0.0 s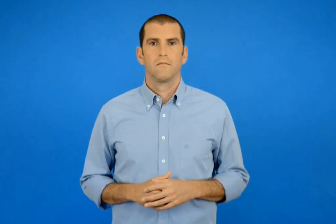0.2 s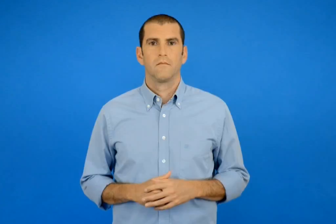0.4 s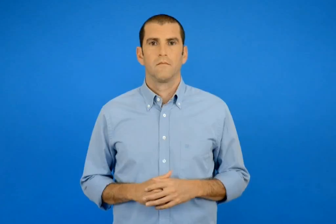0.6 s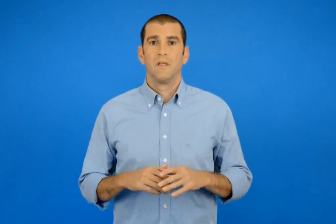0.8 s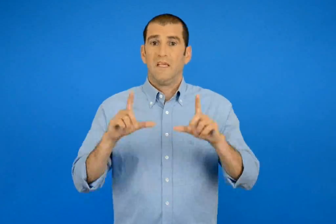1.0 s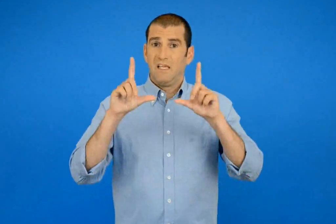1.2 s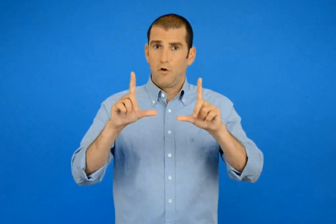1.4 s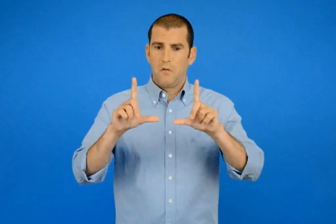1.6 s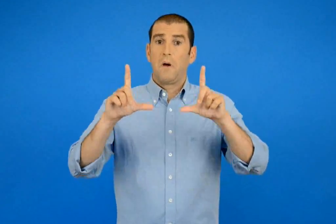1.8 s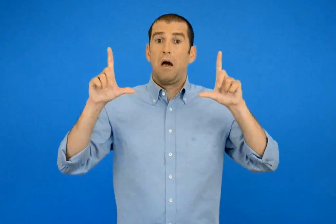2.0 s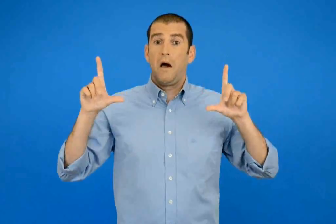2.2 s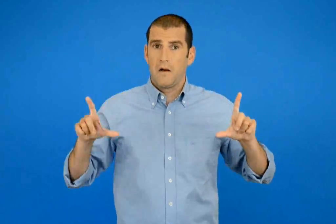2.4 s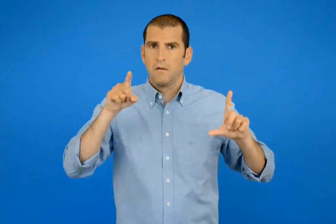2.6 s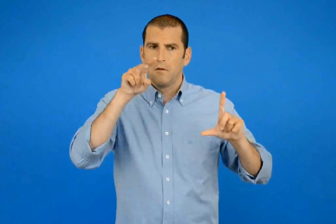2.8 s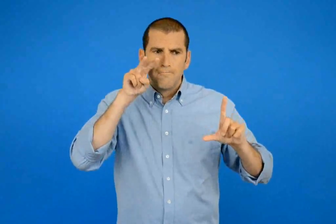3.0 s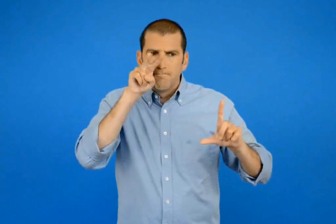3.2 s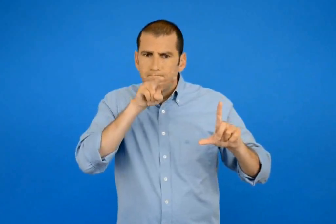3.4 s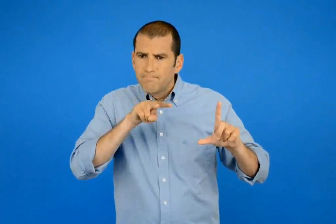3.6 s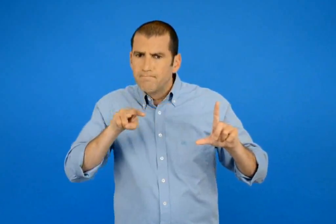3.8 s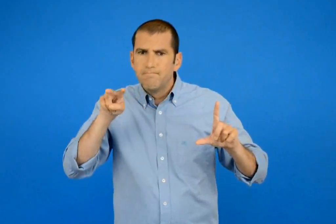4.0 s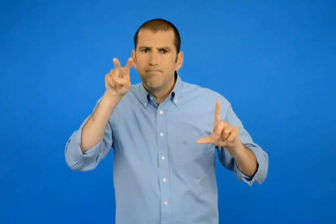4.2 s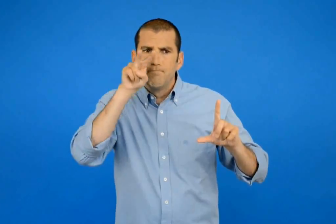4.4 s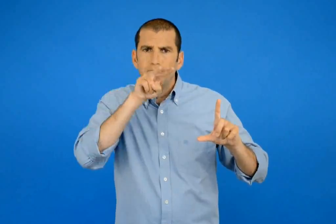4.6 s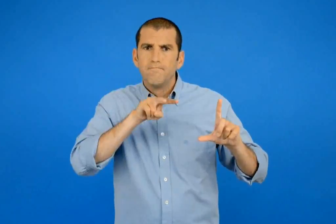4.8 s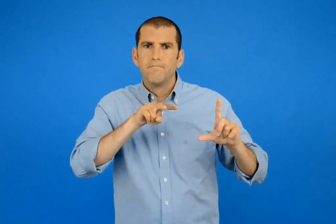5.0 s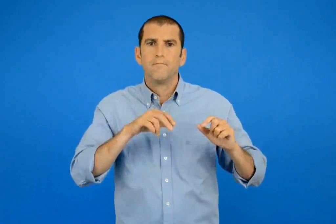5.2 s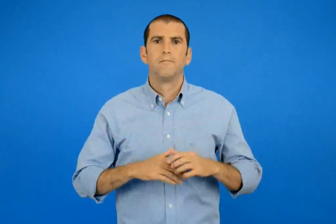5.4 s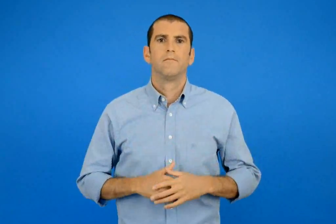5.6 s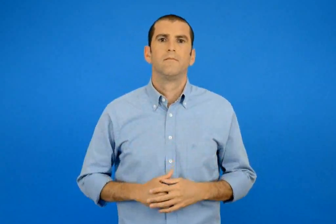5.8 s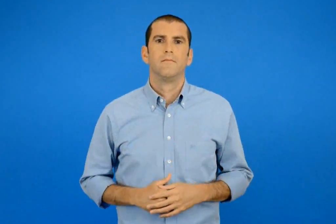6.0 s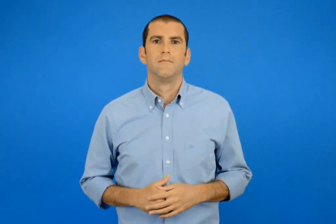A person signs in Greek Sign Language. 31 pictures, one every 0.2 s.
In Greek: παρατήρησε προσεκτικά τη μεγάλη εικόνα
